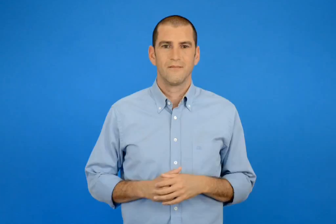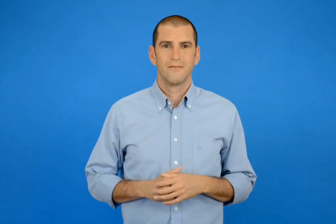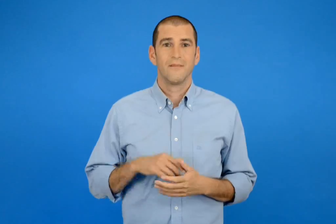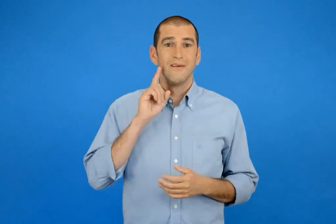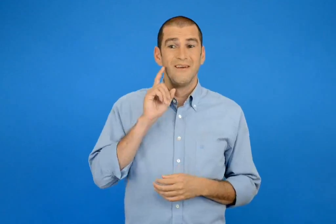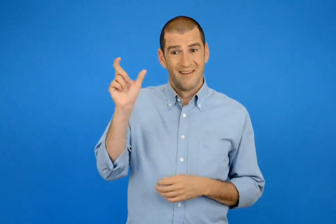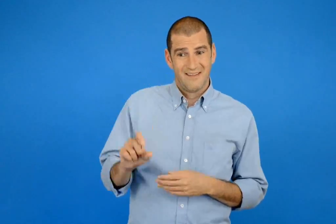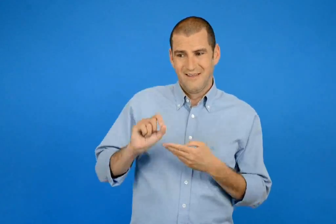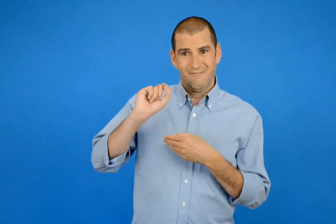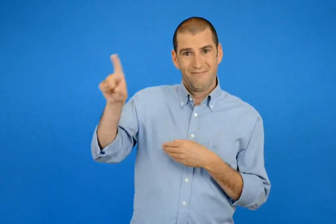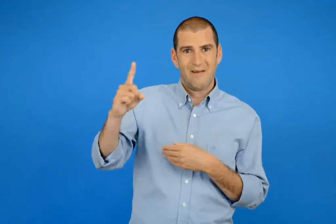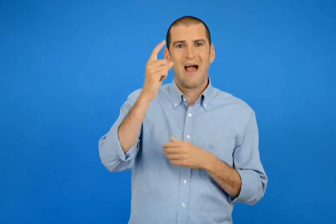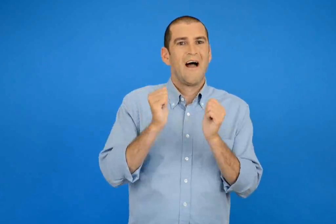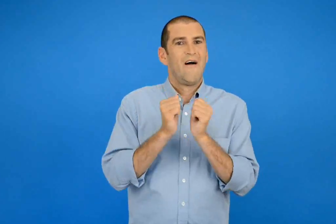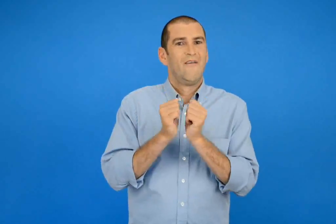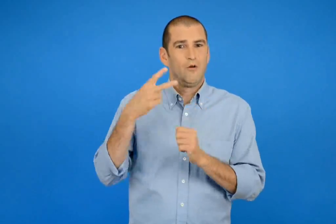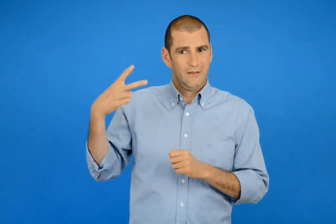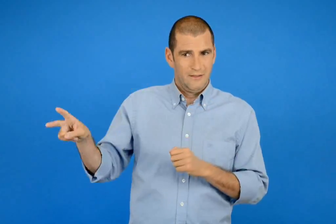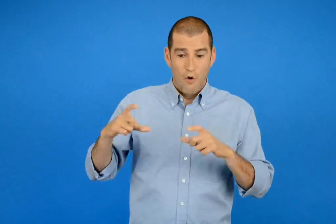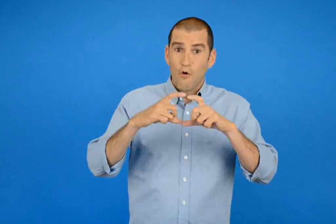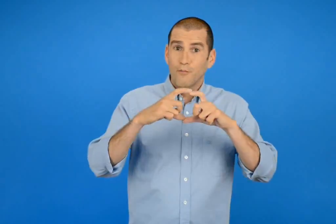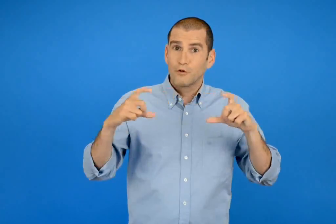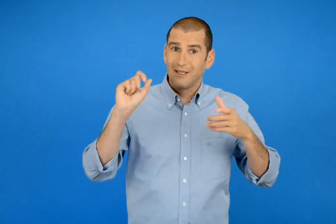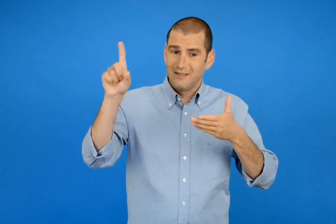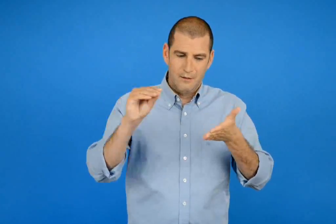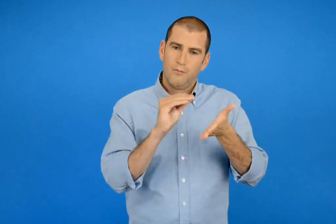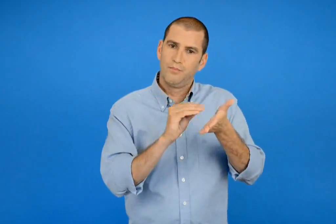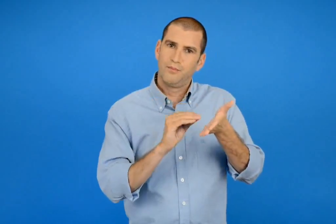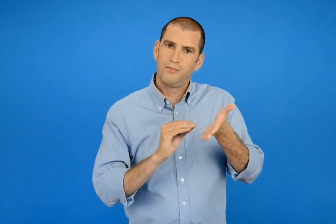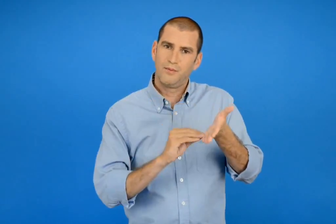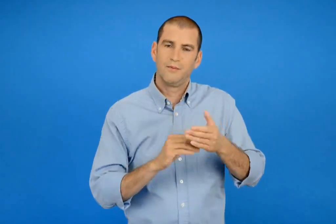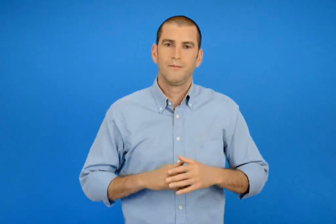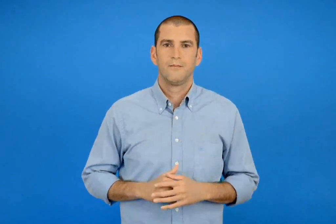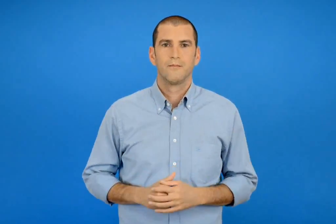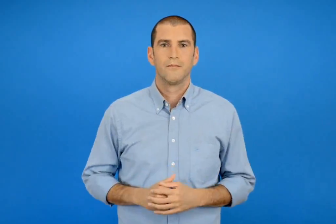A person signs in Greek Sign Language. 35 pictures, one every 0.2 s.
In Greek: συμπληρώνω την πρόσκληση που θα στείλει σε ένα φίλο της
